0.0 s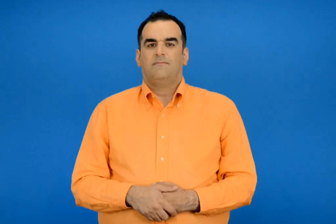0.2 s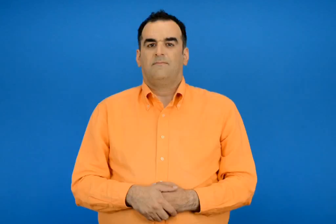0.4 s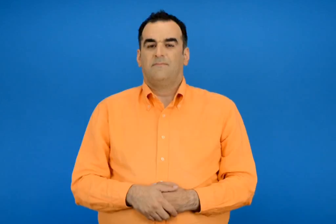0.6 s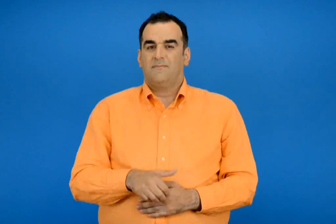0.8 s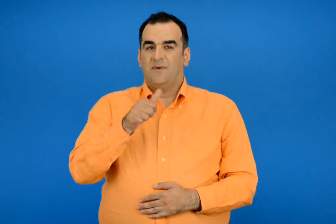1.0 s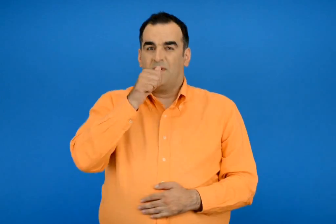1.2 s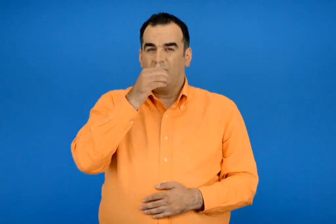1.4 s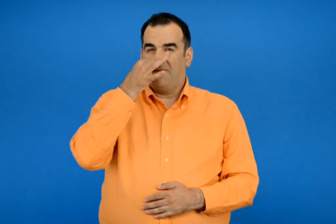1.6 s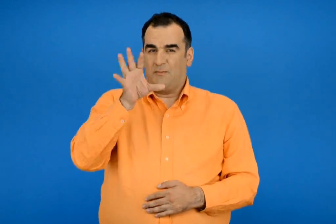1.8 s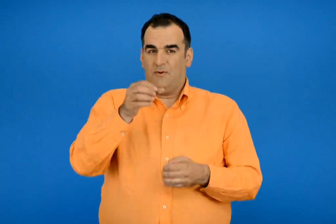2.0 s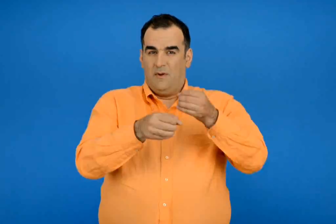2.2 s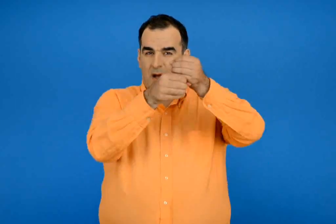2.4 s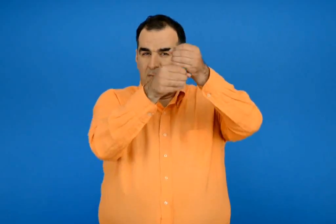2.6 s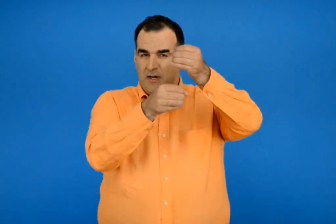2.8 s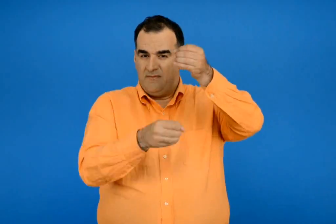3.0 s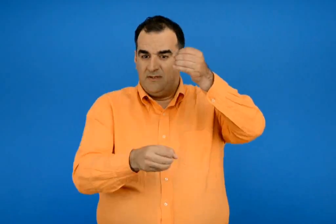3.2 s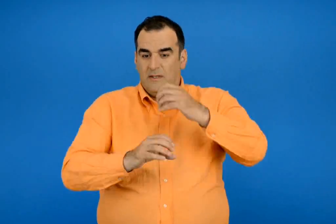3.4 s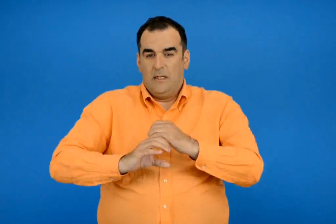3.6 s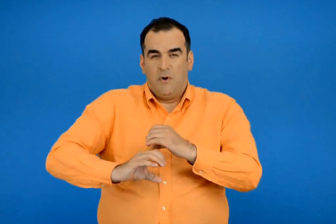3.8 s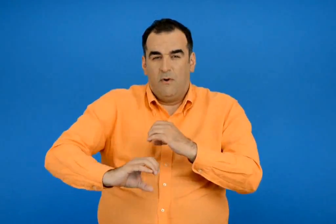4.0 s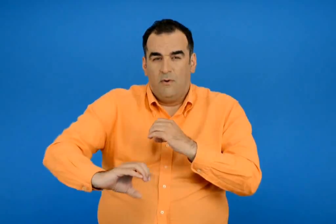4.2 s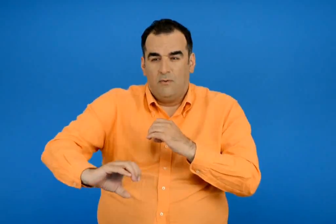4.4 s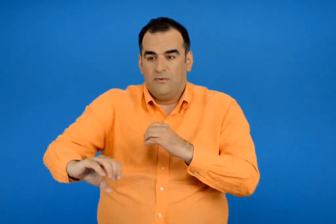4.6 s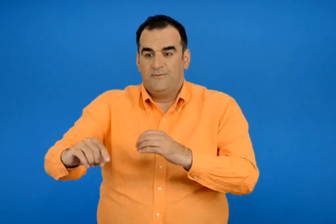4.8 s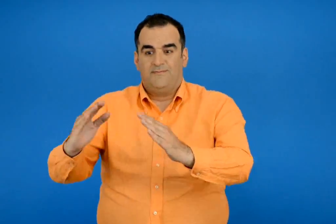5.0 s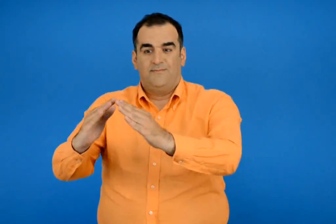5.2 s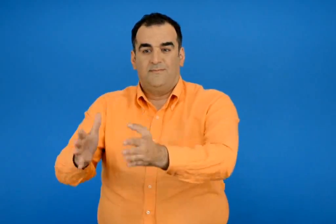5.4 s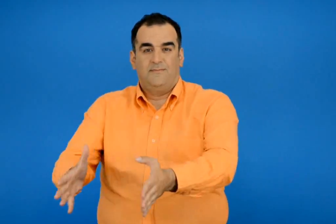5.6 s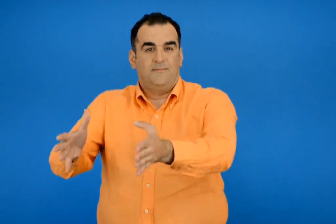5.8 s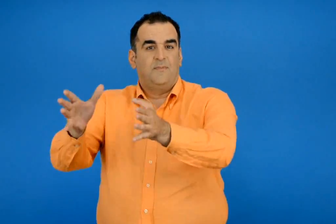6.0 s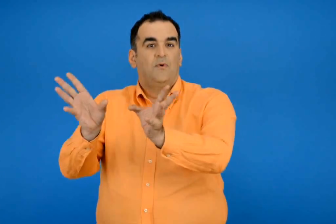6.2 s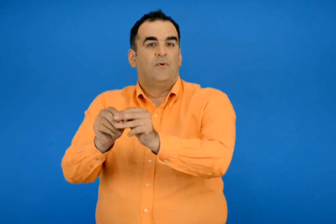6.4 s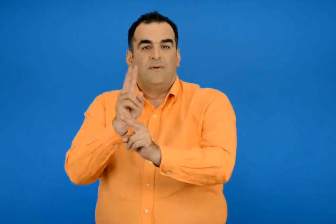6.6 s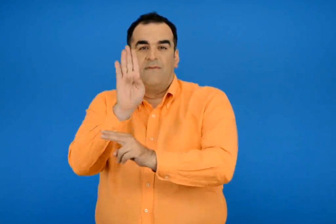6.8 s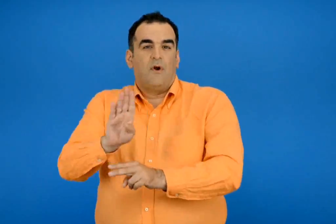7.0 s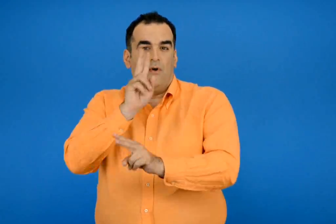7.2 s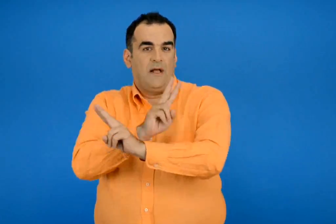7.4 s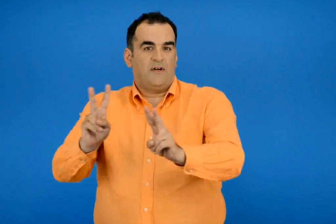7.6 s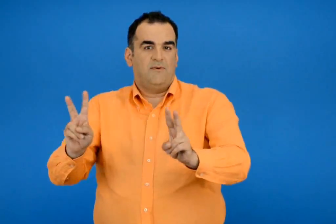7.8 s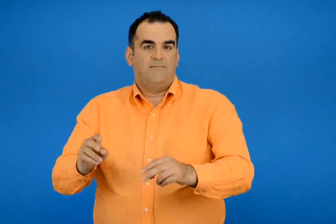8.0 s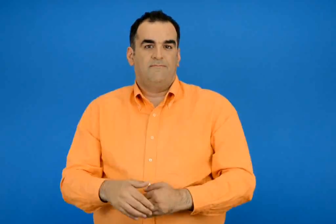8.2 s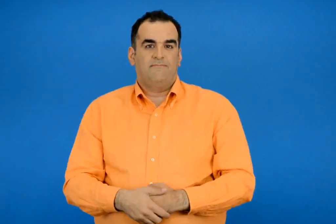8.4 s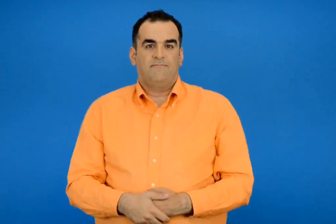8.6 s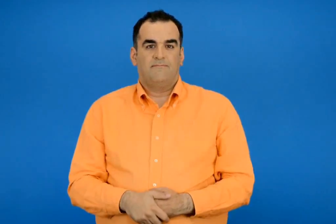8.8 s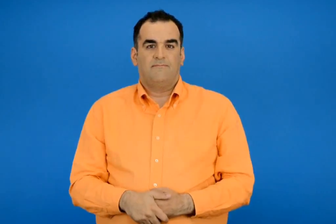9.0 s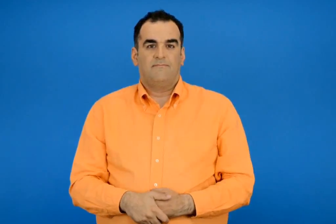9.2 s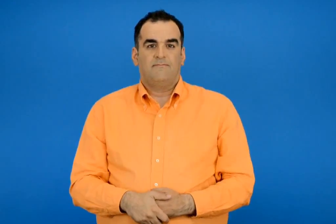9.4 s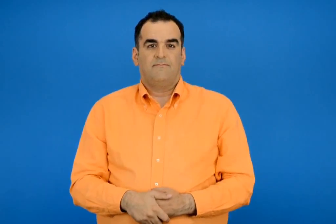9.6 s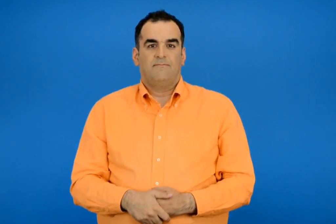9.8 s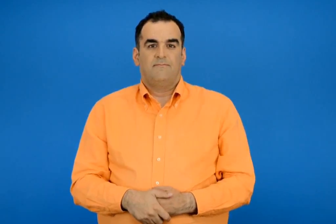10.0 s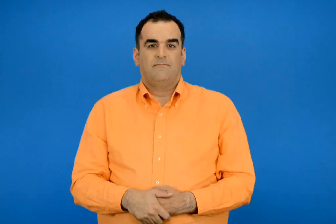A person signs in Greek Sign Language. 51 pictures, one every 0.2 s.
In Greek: το χρησιμοποιημένο νερό πάει με τους σωλήνες της αποχέτευσης στους υπονόμους και στο κτίριο του βιολογικού καθαρισμού
